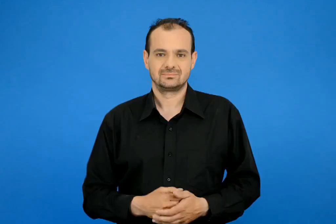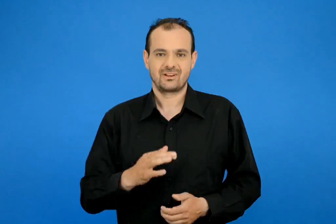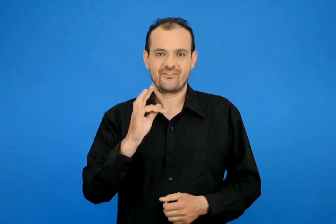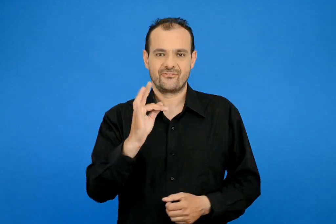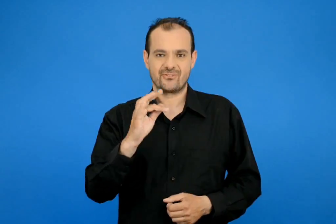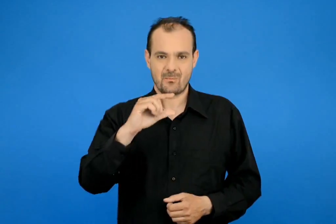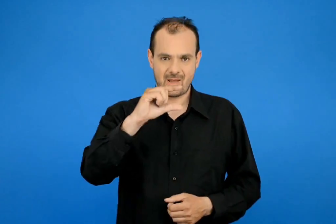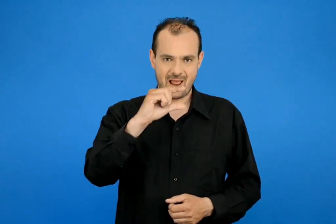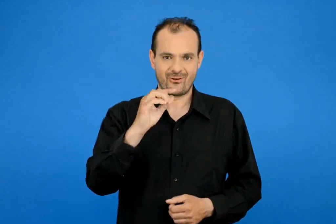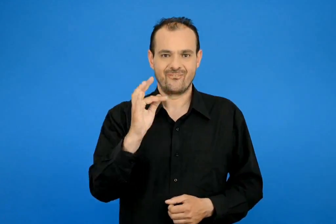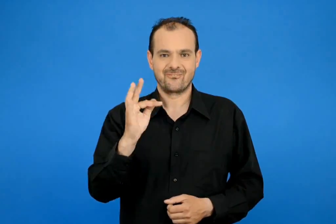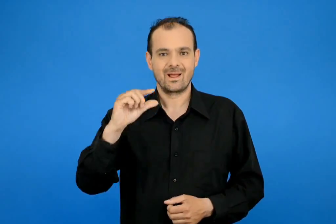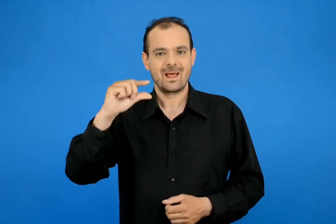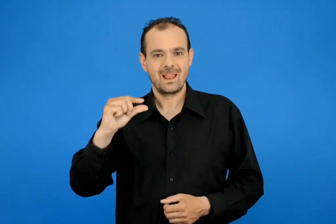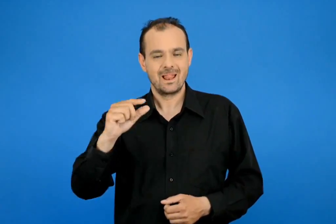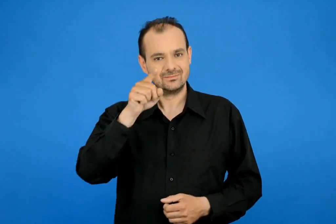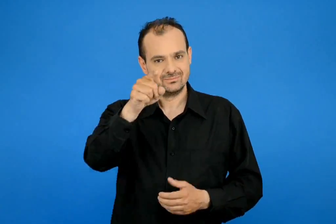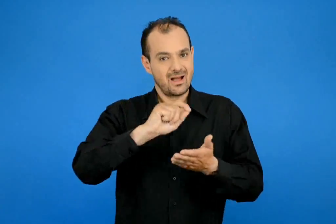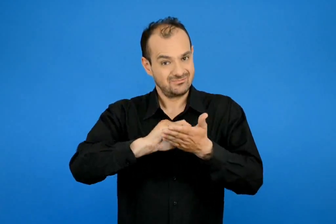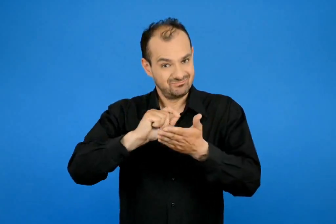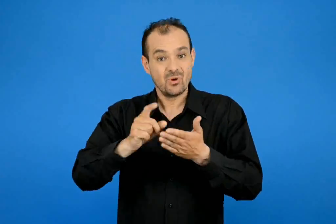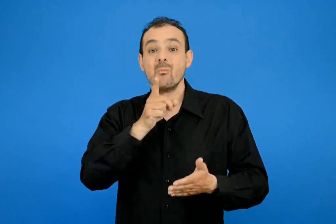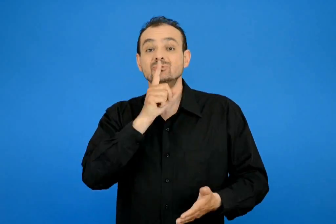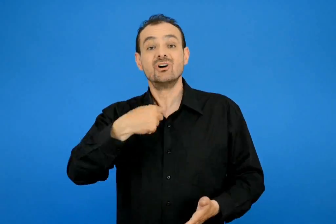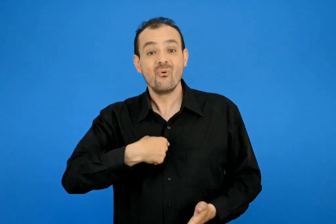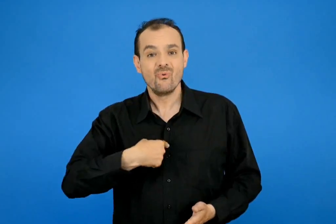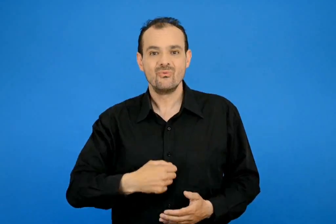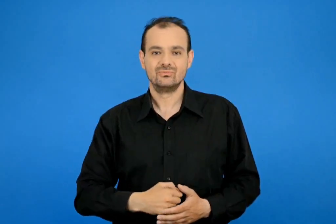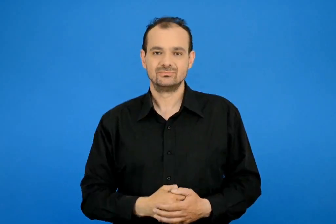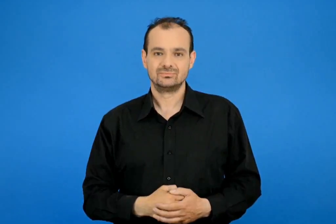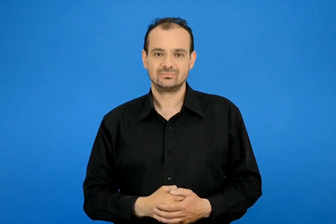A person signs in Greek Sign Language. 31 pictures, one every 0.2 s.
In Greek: γράψε φ φ όπως εγώ
